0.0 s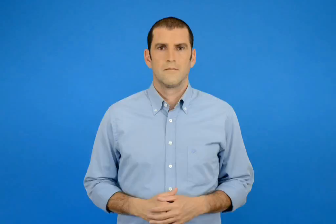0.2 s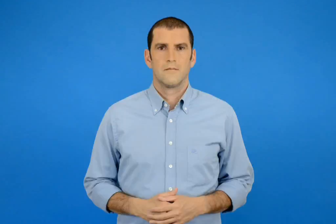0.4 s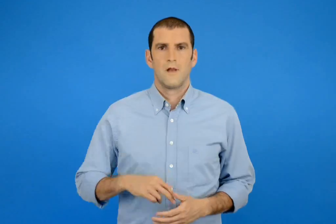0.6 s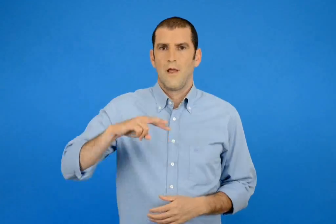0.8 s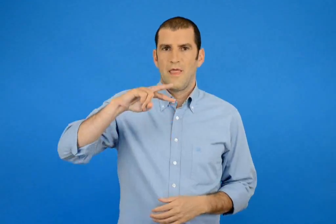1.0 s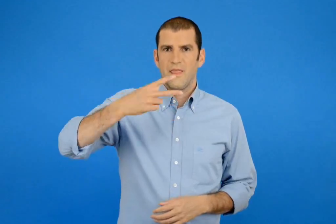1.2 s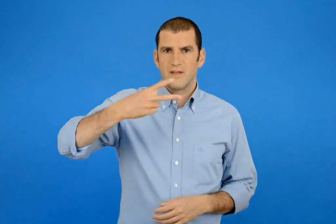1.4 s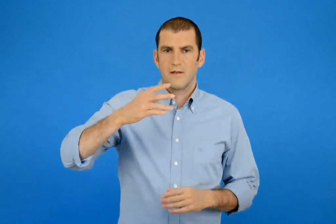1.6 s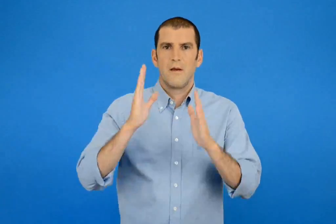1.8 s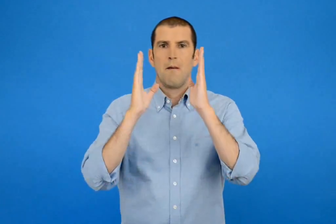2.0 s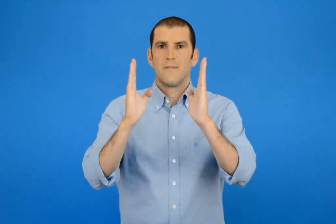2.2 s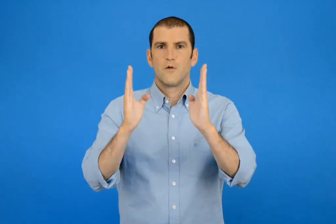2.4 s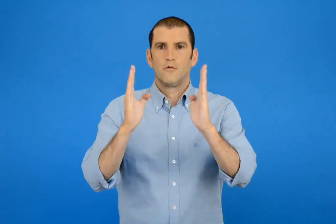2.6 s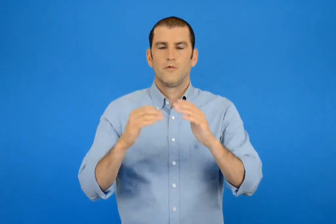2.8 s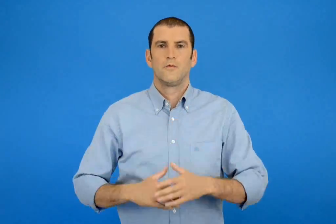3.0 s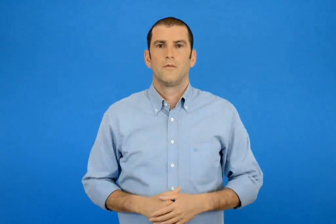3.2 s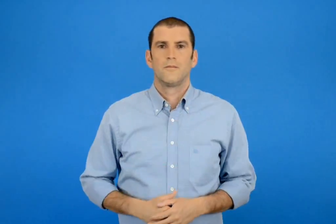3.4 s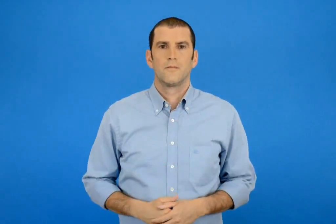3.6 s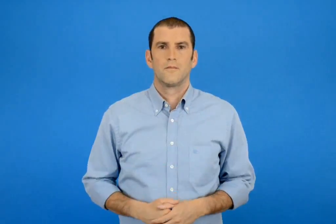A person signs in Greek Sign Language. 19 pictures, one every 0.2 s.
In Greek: 2η περίοδος
